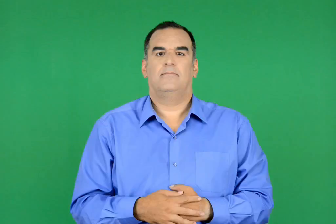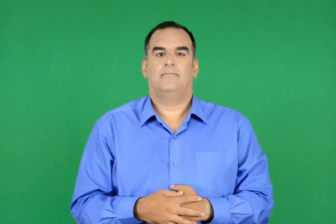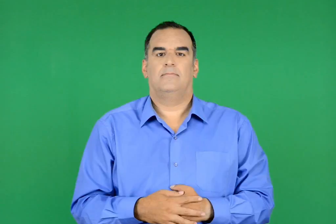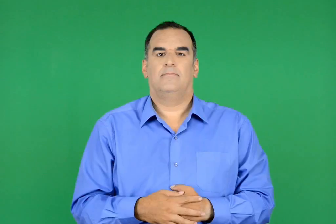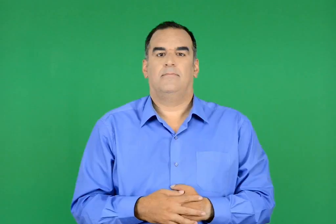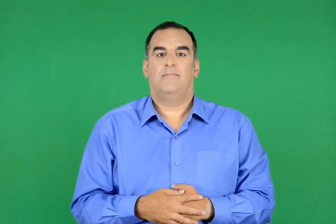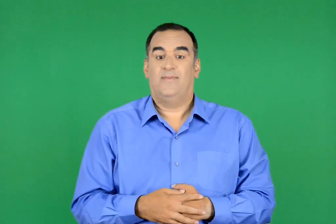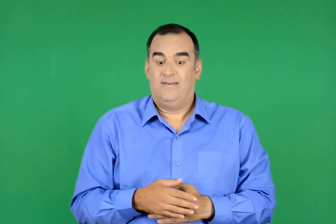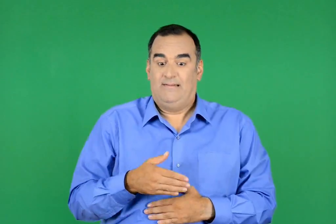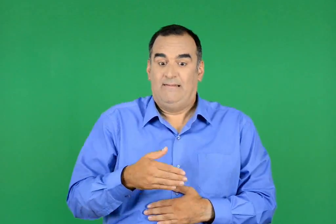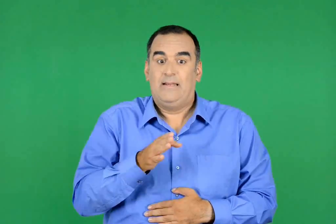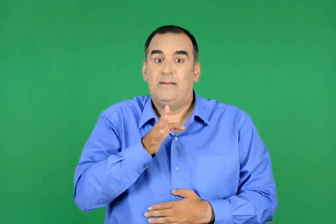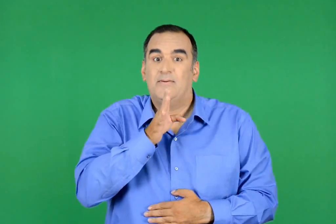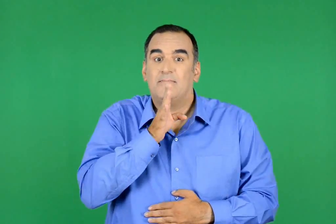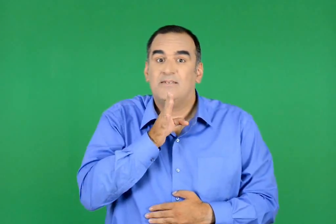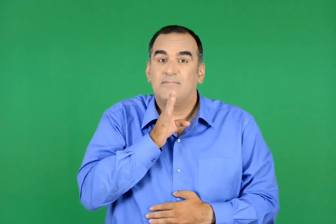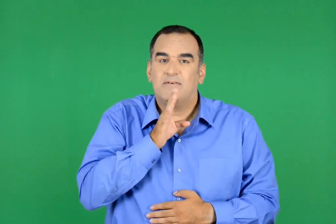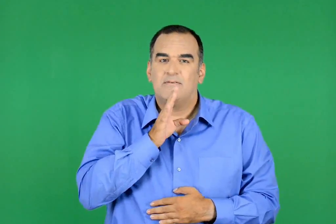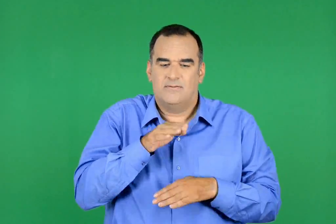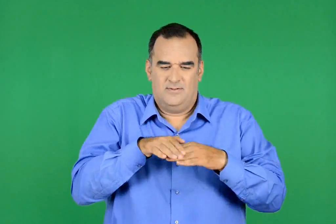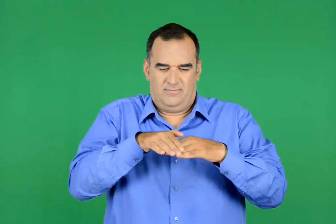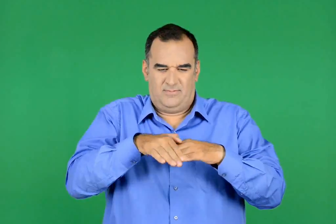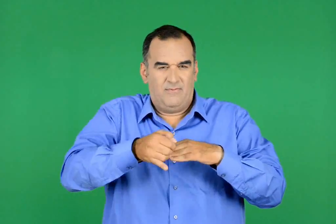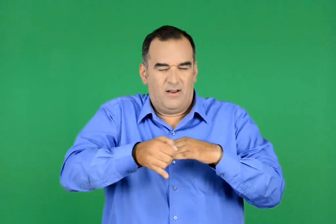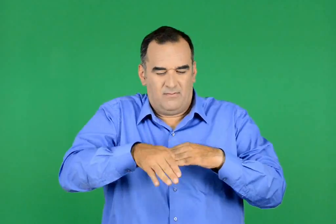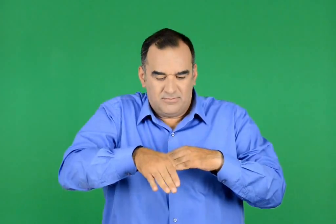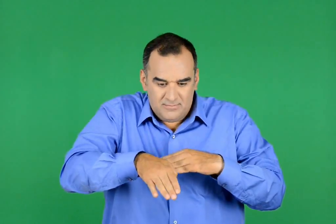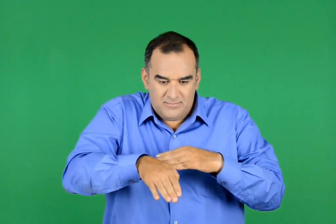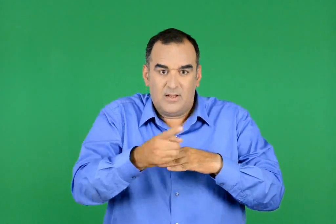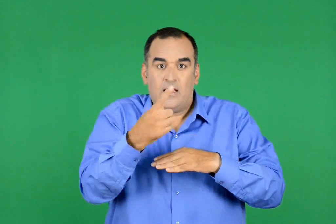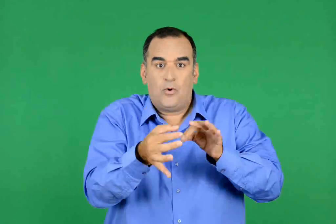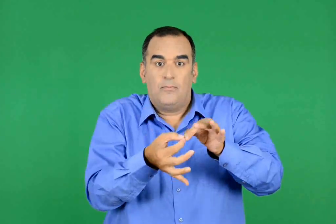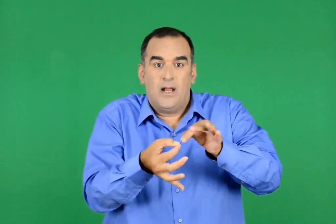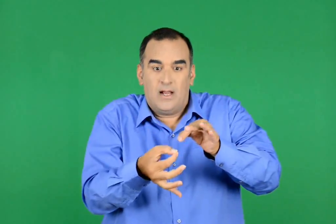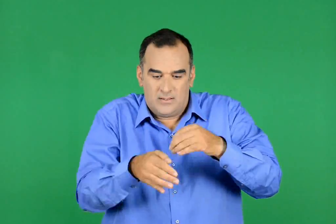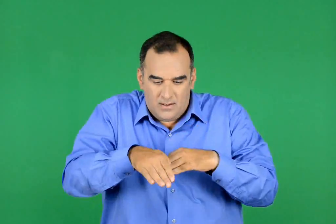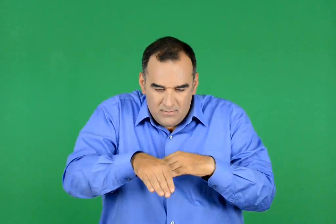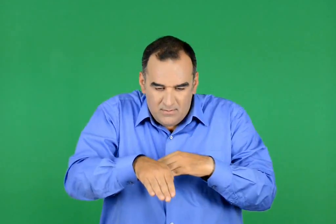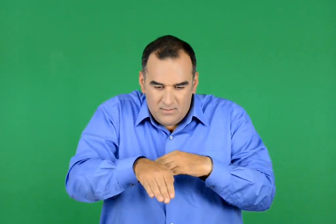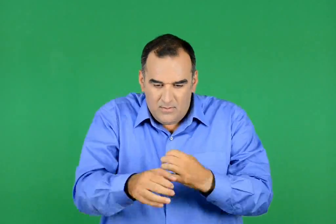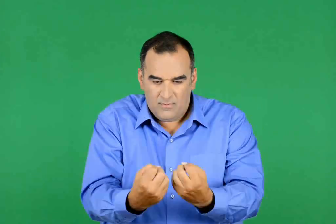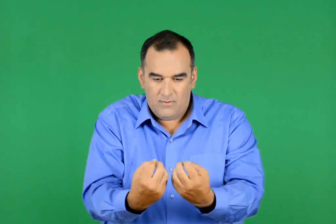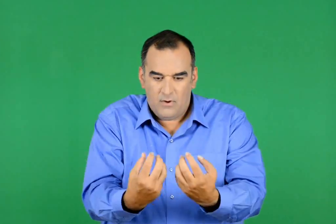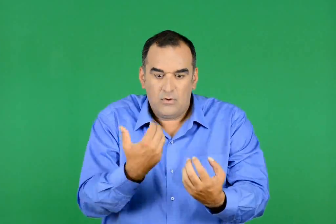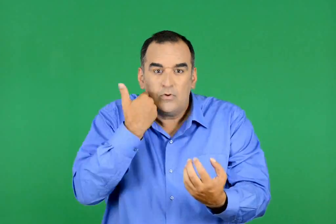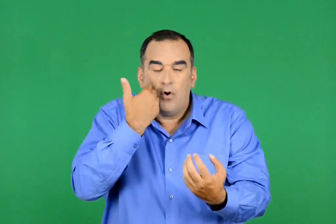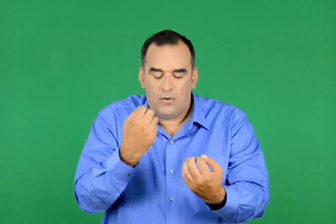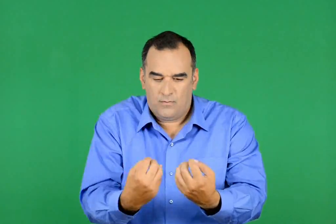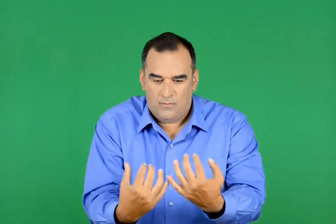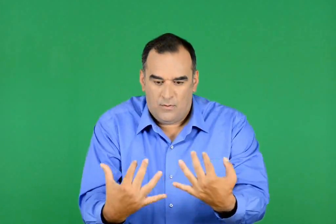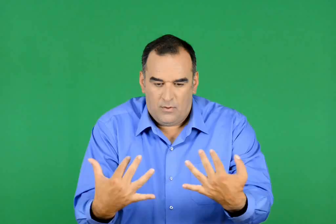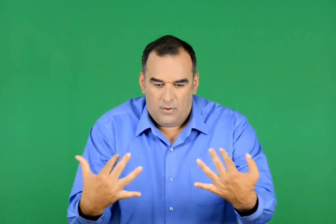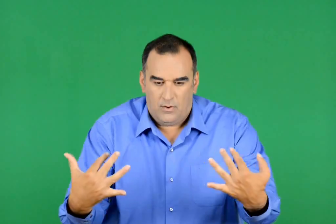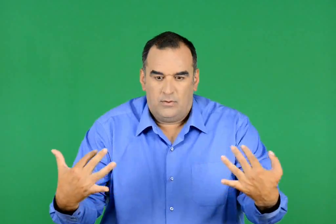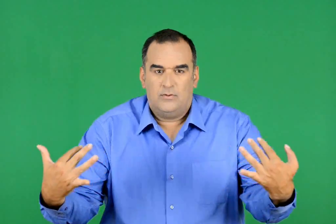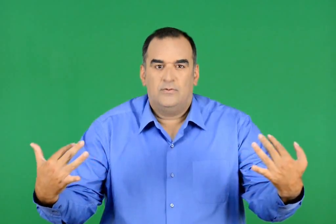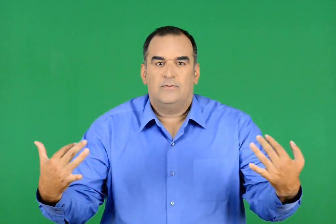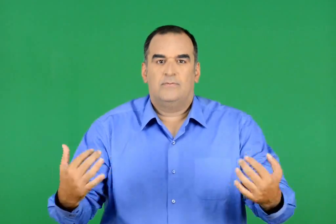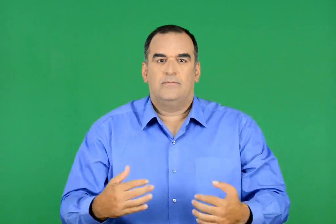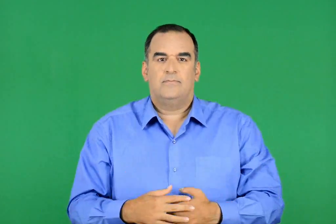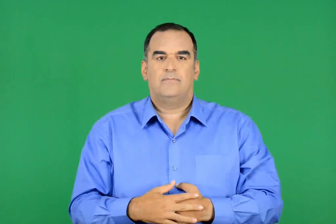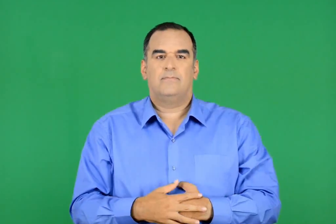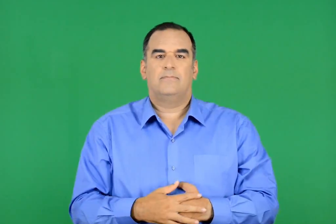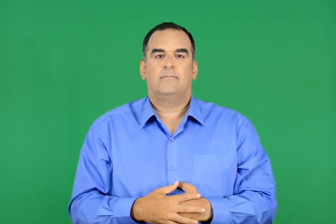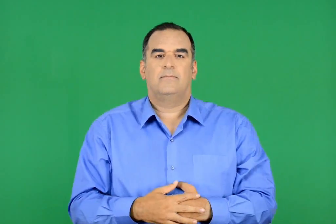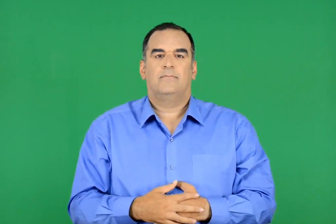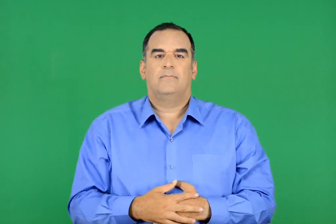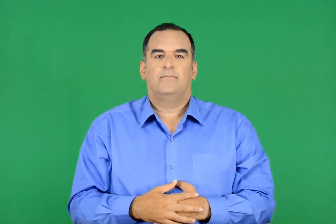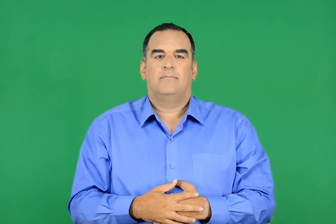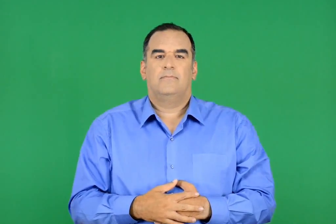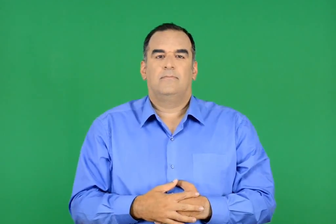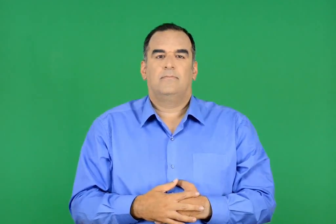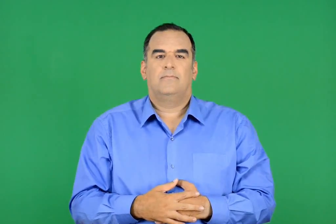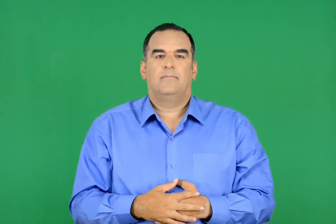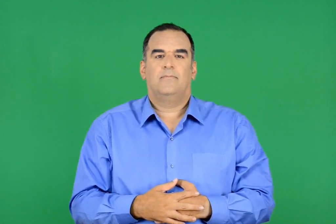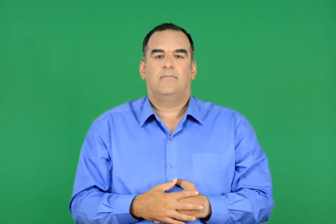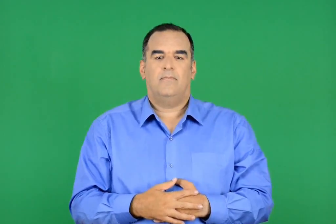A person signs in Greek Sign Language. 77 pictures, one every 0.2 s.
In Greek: κόντευε πια µεσηµέρι. ήδη το έδαφος άρχισε να γίνεται κατωφερικό , κι όταν φτάσαμε σε βάθος εκατό µέτρων , γύρω µας απλώθηκε ένα κοκκινωπό λυκόφως
